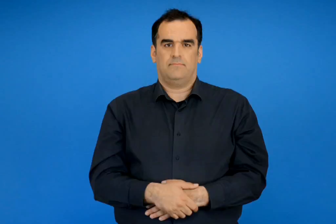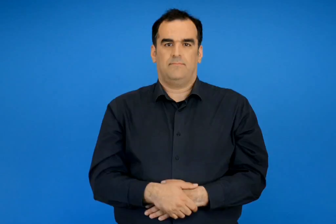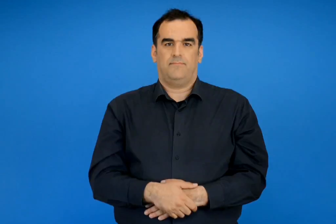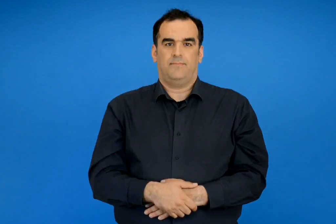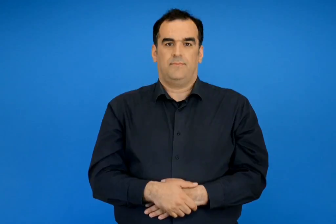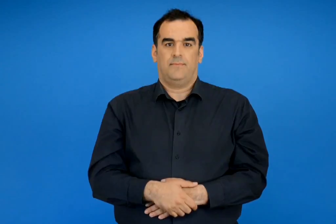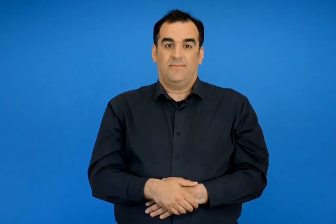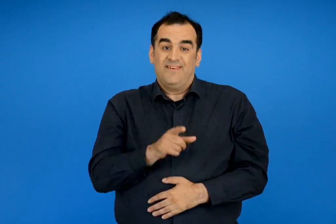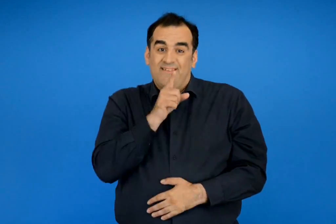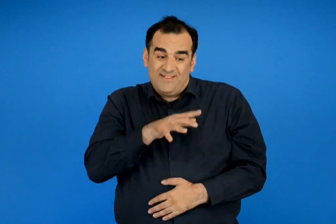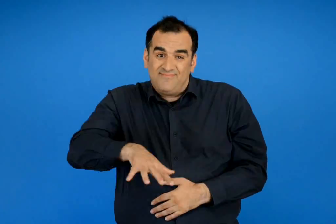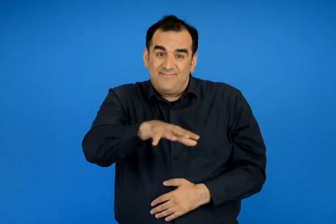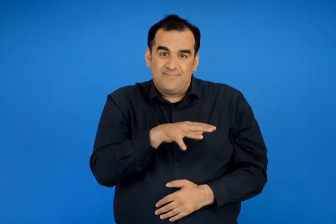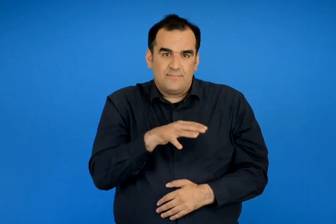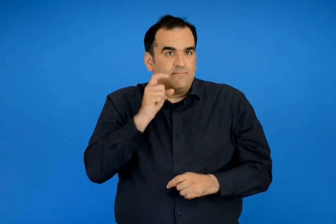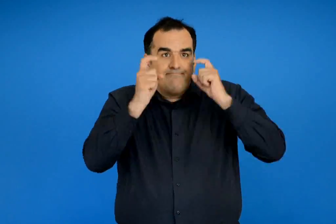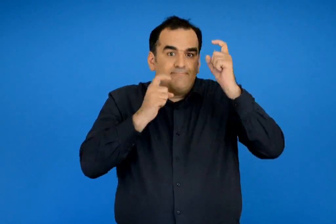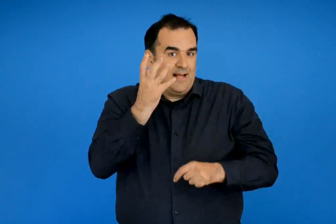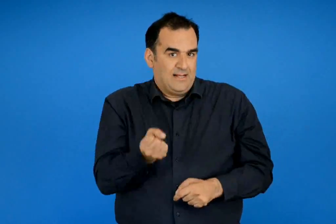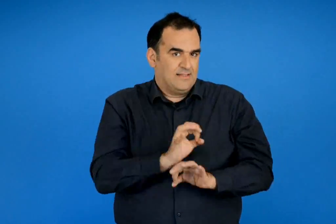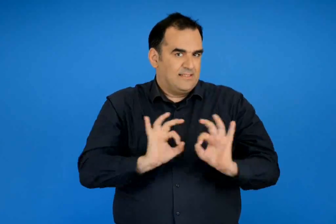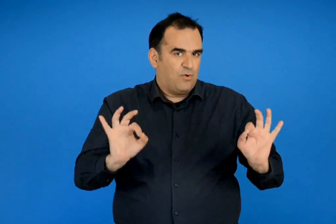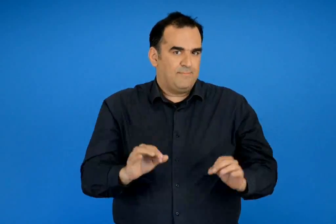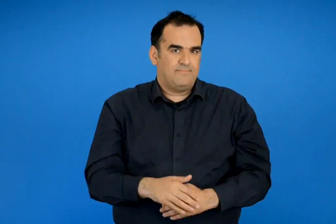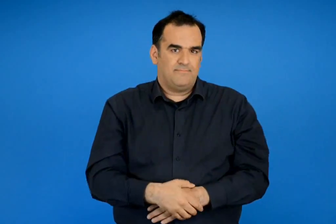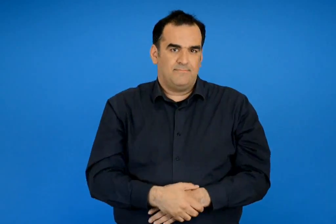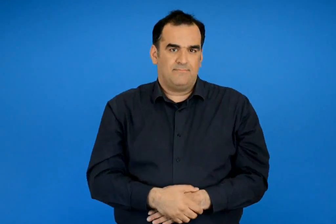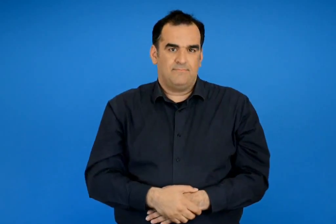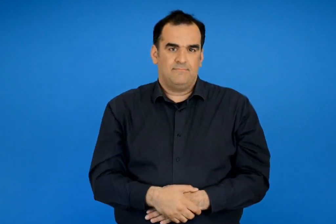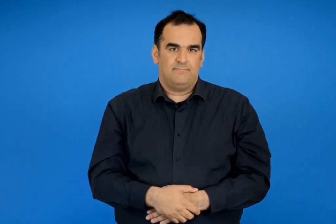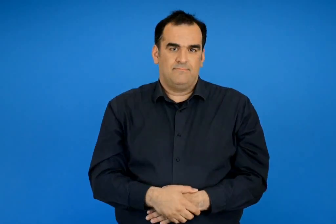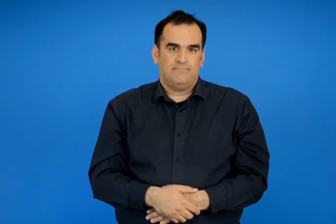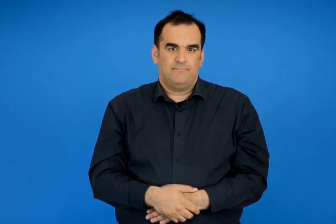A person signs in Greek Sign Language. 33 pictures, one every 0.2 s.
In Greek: όμως σιγουρά θα έχεις απορίες και γη αυτά
